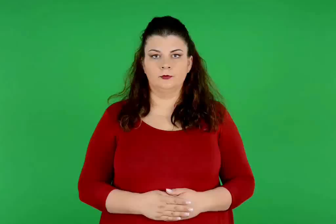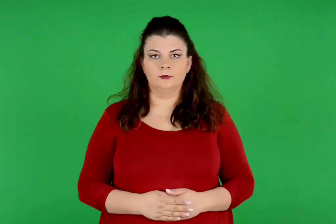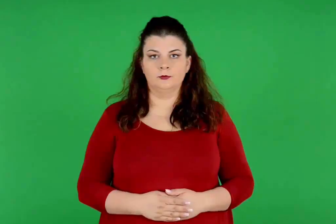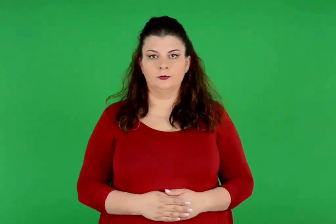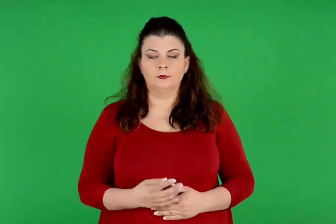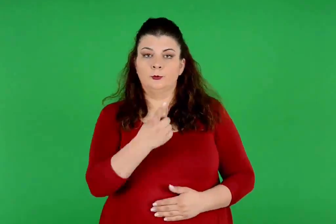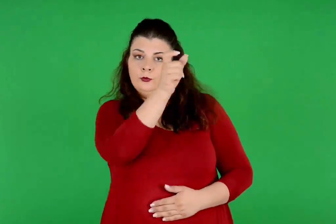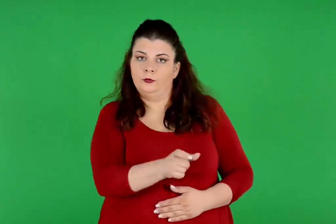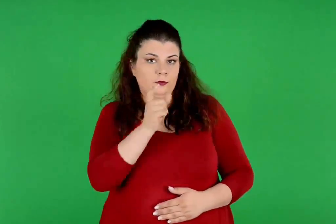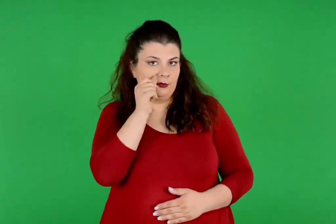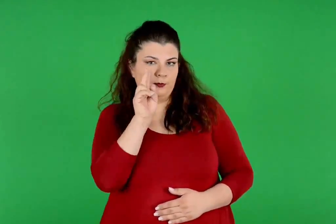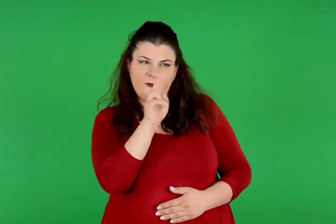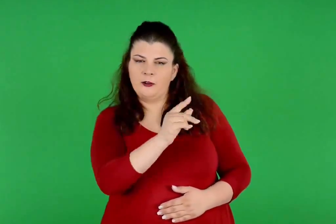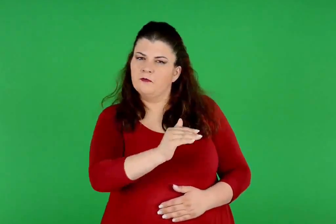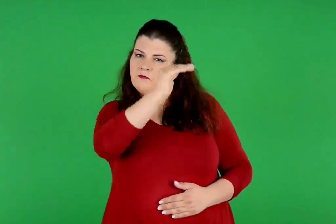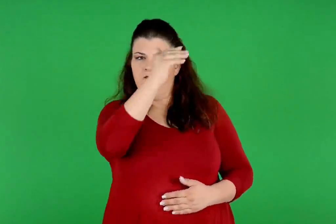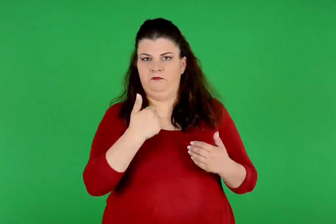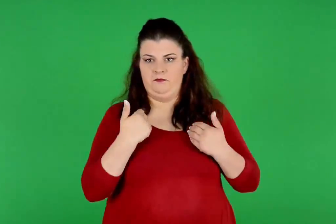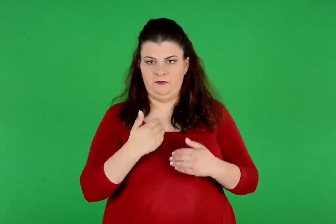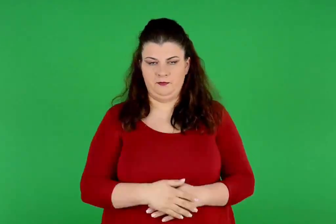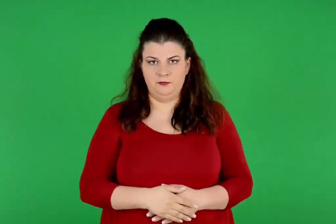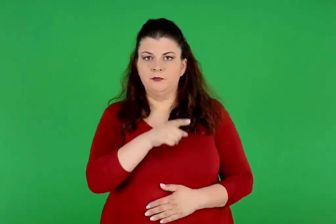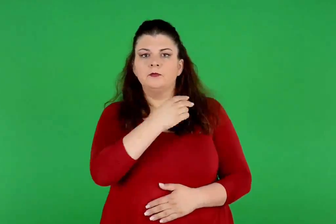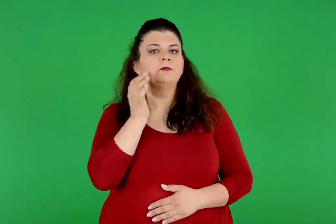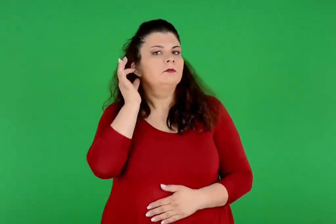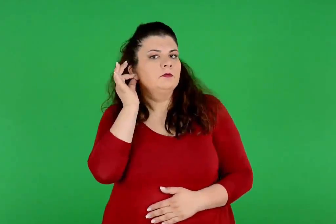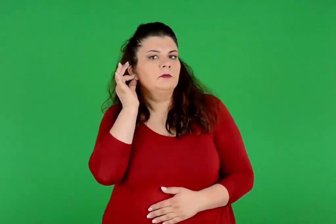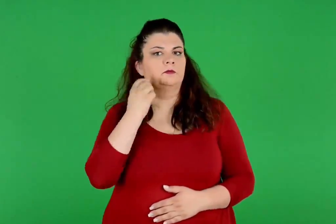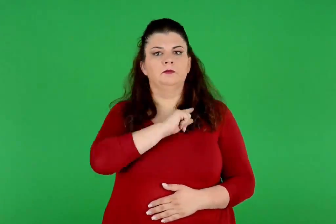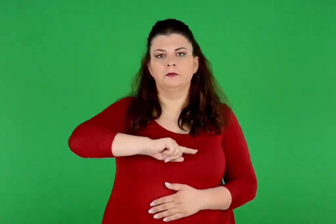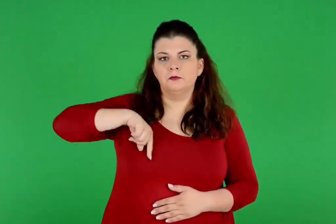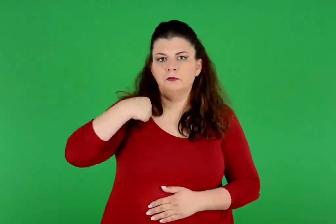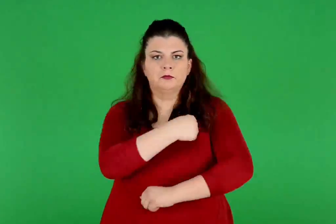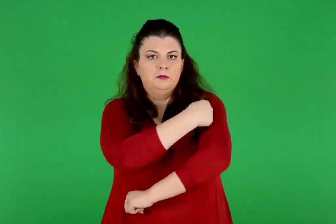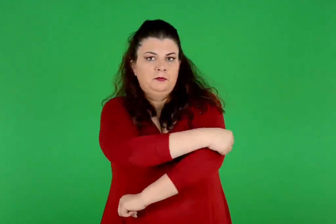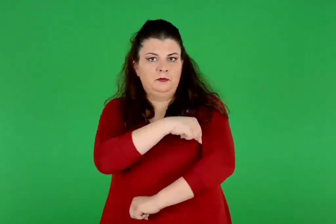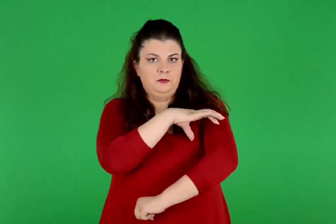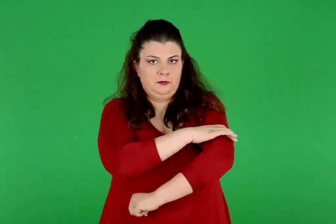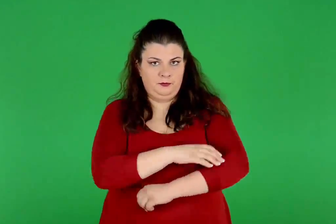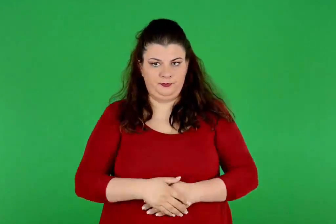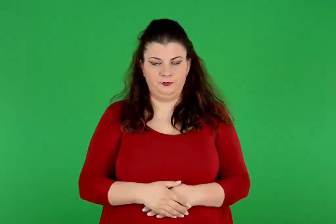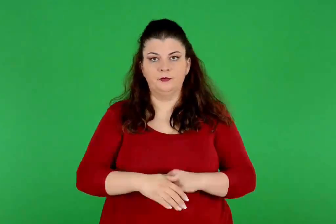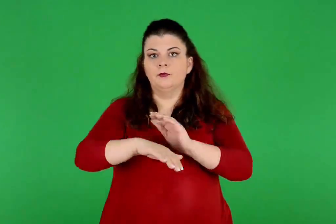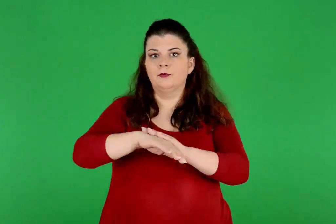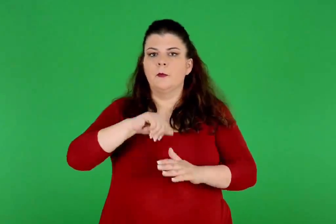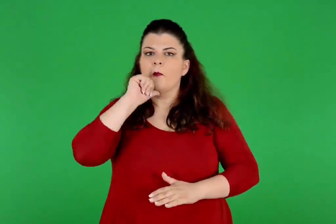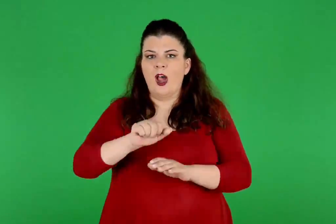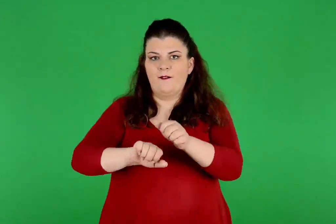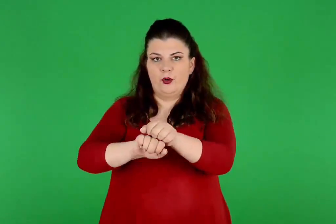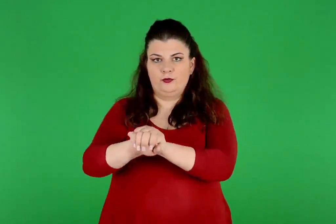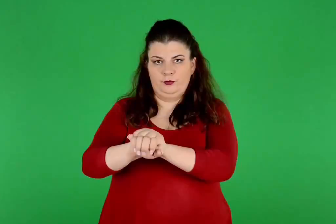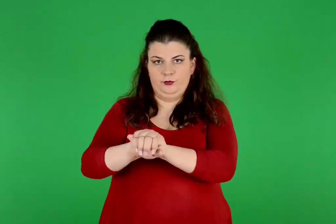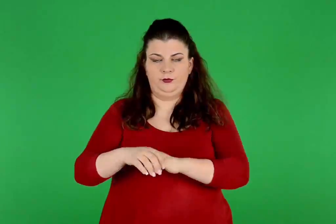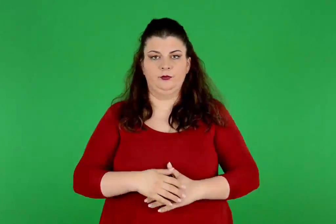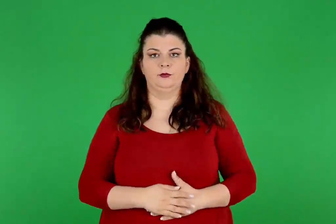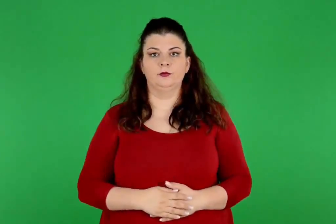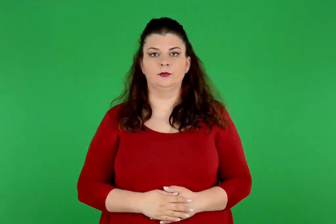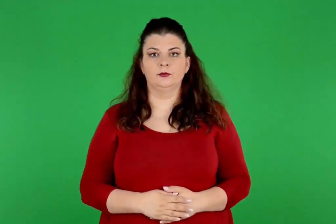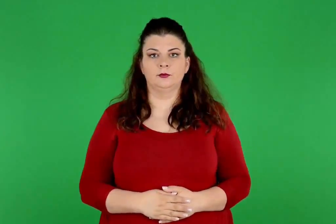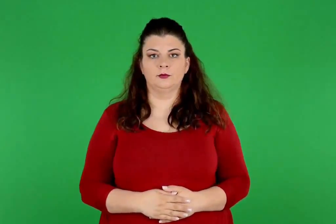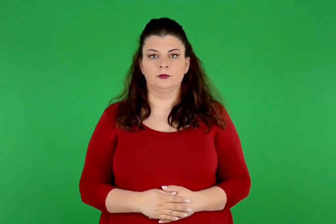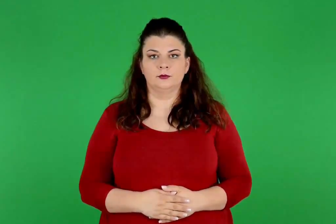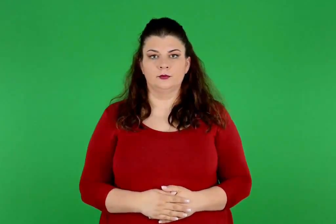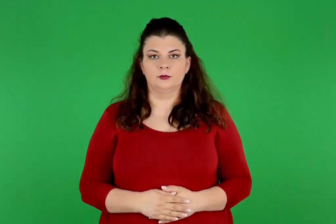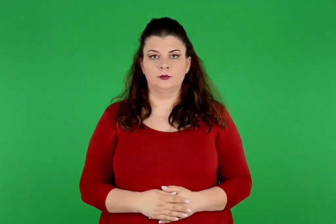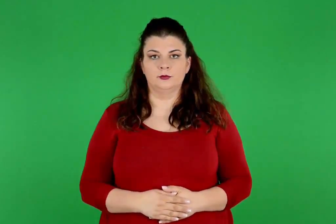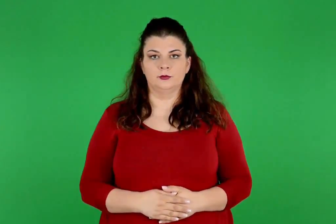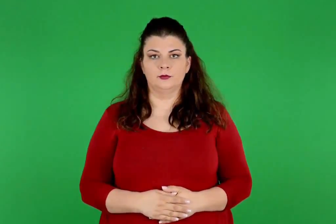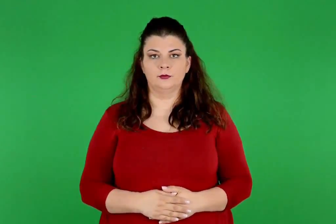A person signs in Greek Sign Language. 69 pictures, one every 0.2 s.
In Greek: το ένα έμοιαζε μεγαλύτερο κι ήταν στολισμένο με σκουλαρίκι κι άλλα κοσμήματα. στο χέρι φορούσε χοντρό , μαύρο γάντι
